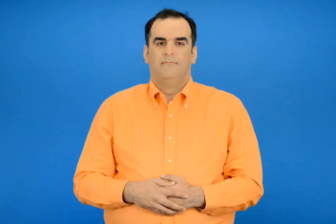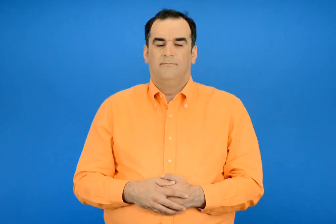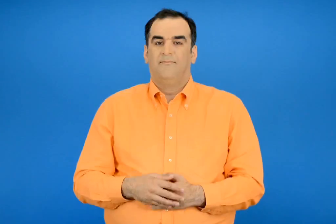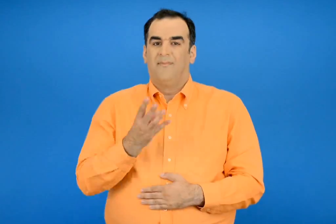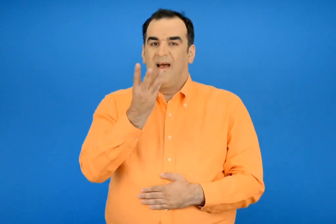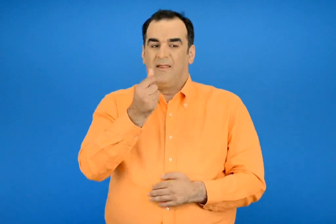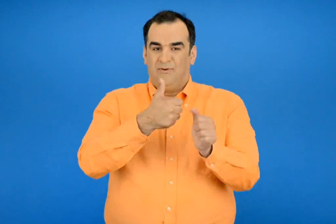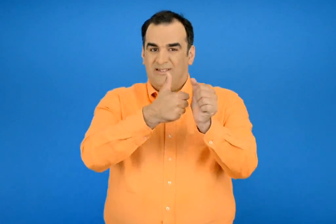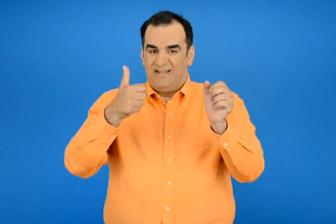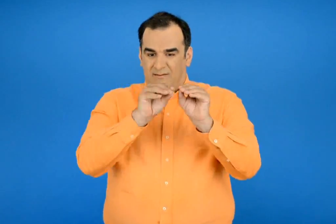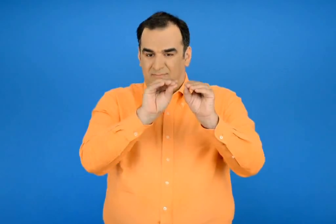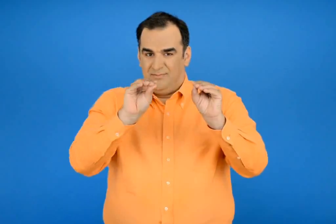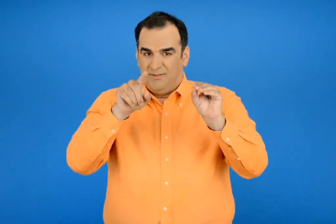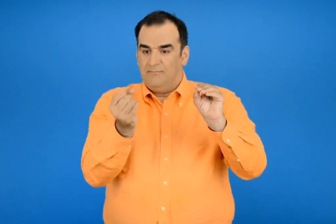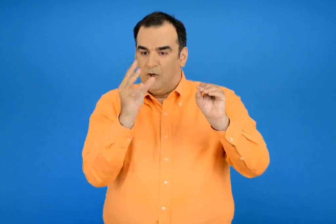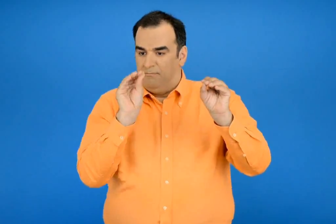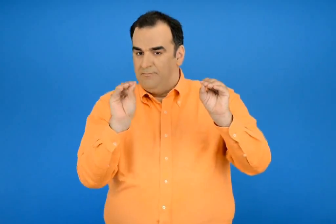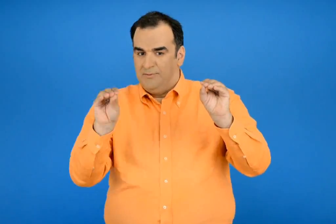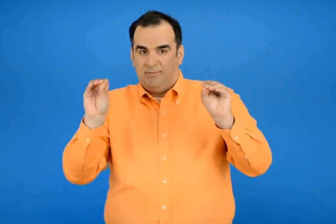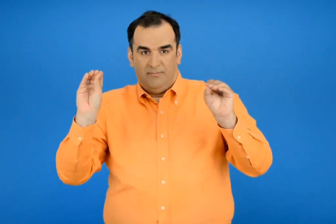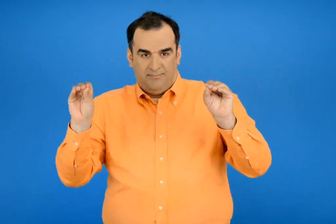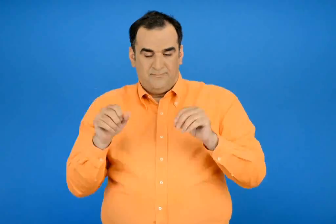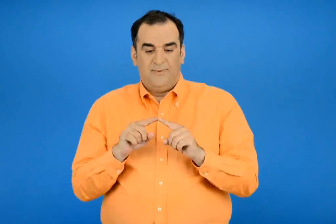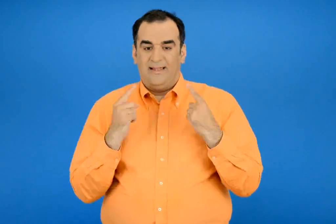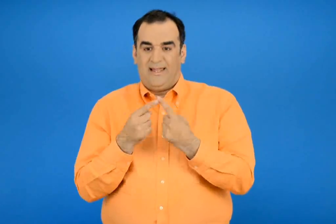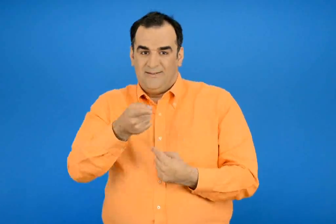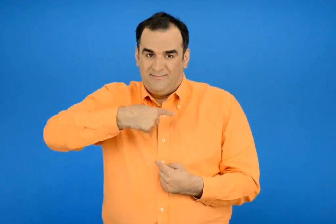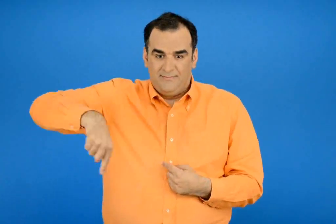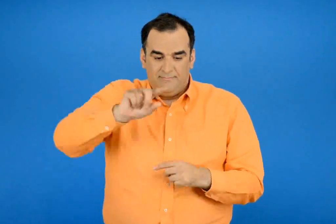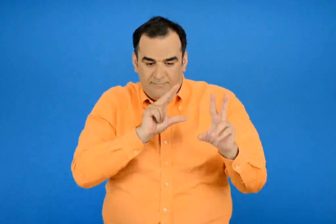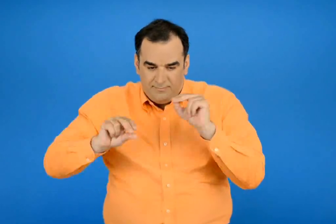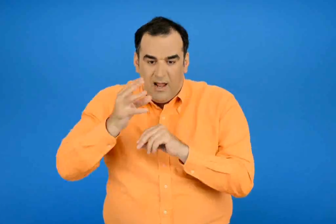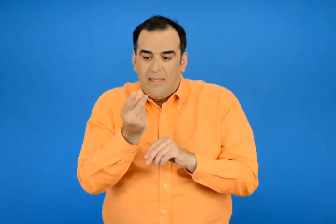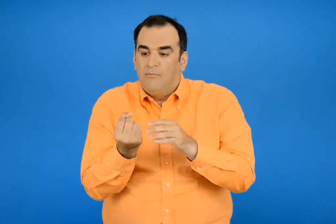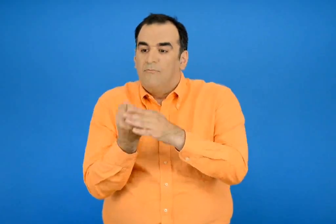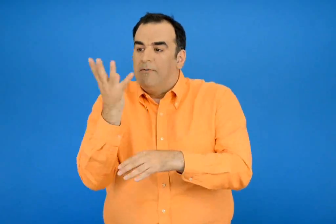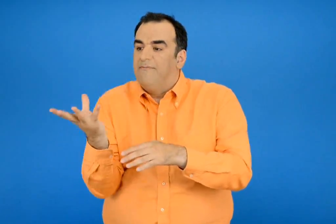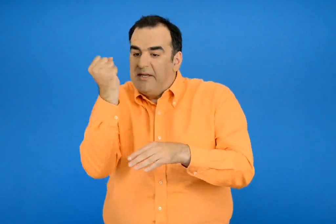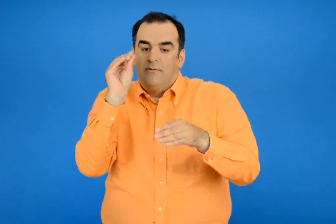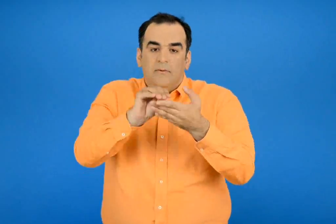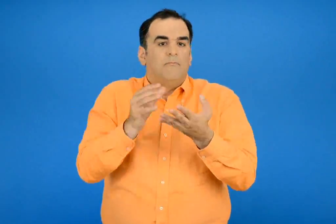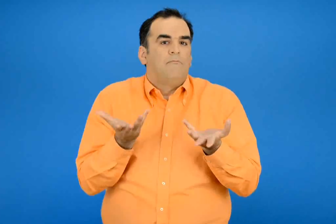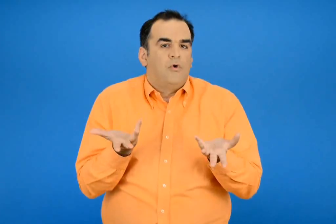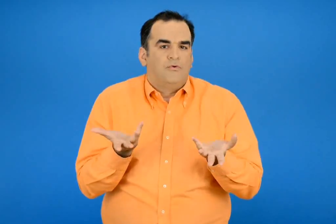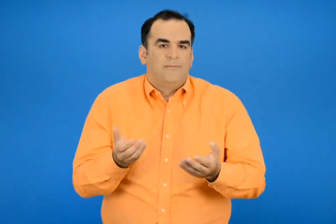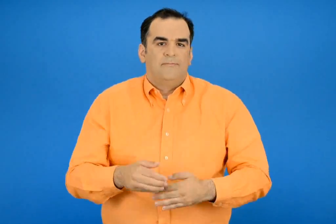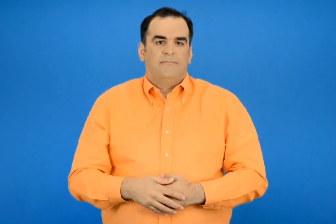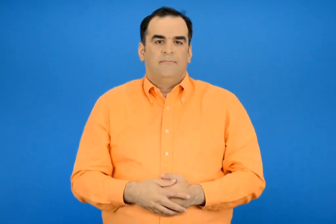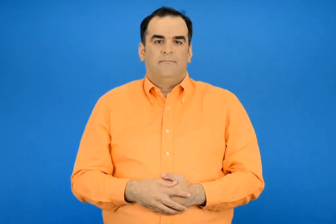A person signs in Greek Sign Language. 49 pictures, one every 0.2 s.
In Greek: συμπληρώνω τις αριθμοσειρές συζητάμε στην τάξη πως βρήκαμε τον επόμενο αριθμό κάθε φορά
